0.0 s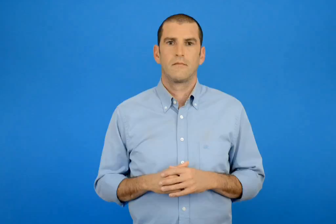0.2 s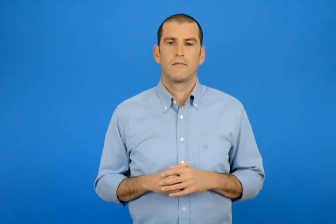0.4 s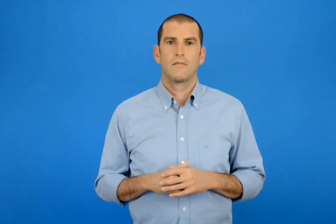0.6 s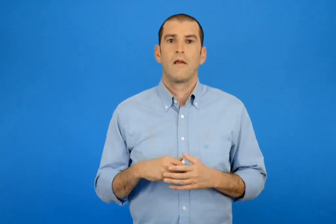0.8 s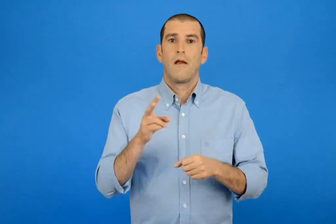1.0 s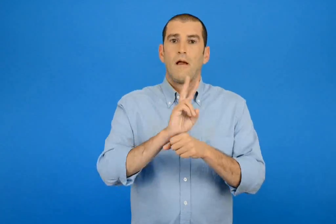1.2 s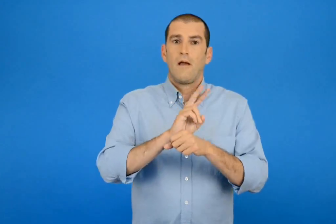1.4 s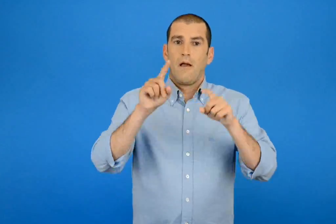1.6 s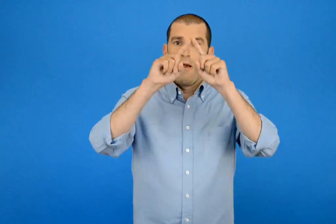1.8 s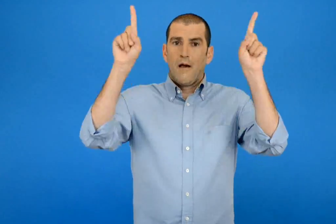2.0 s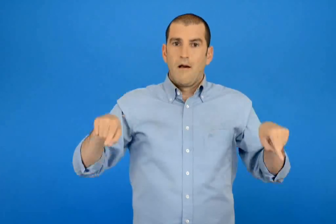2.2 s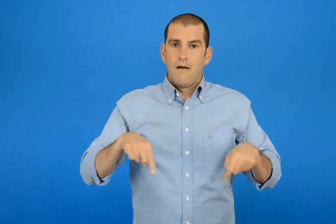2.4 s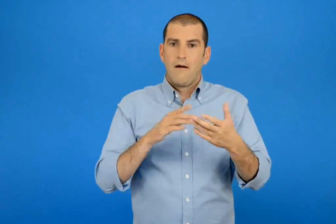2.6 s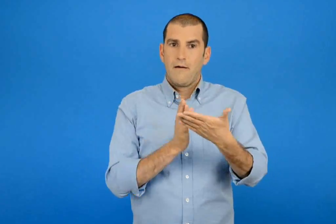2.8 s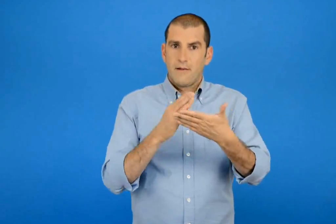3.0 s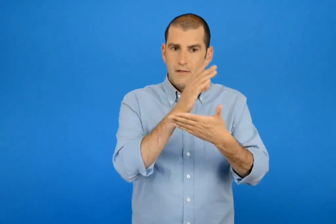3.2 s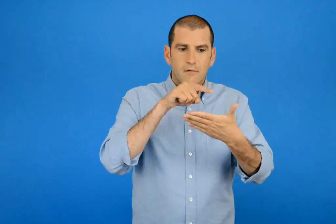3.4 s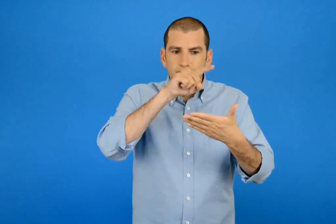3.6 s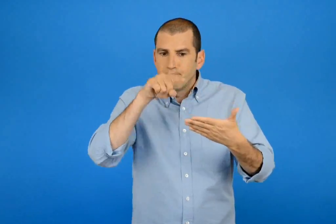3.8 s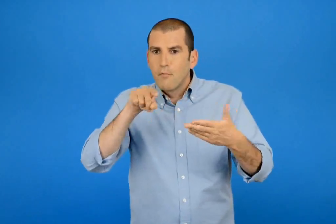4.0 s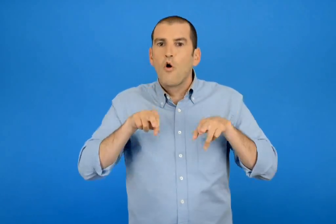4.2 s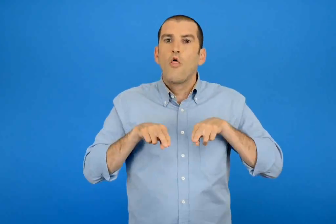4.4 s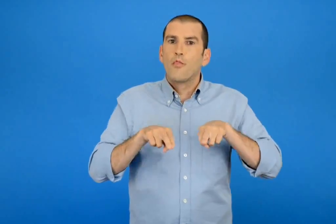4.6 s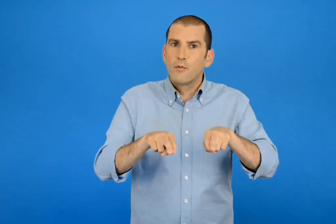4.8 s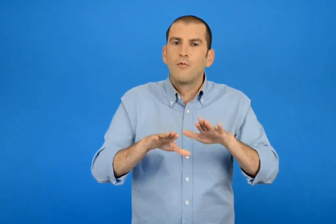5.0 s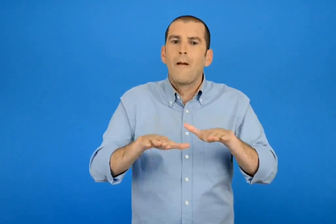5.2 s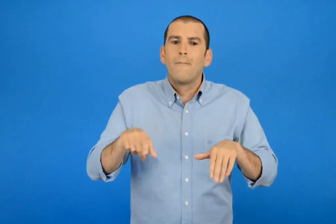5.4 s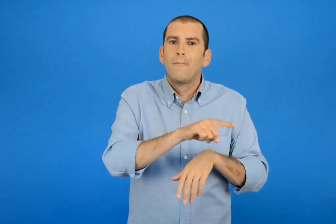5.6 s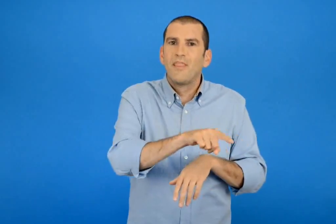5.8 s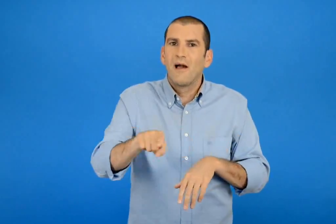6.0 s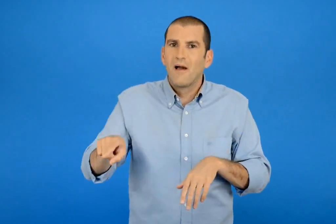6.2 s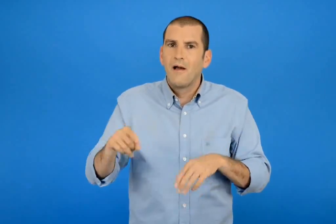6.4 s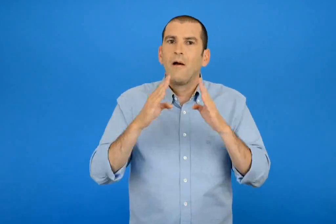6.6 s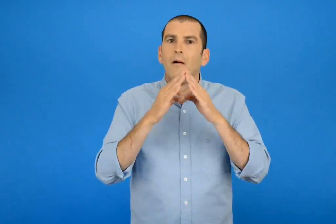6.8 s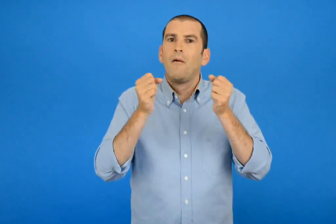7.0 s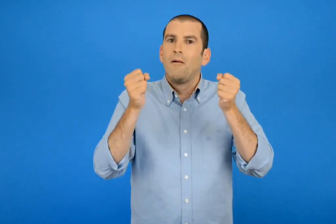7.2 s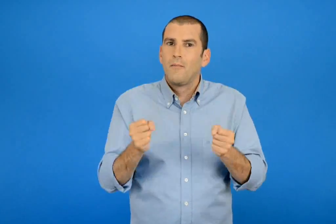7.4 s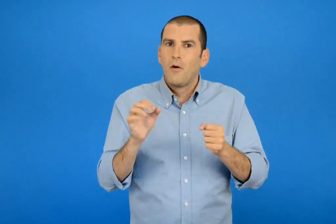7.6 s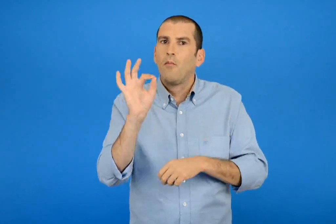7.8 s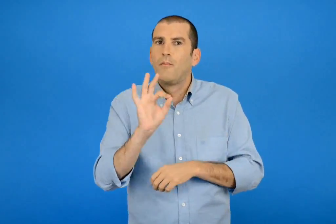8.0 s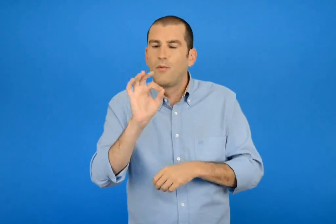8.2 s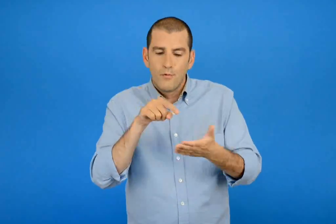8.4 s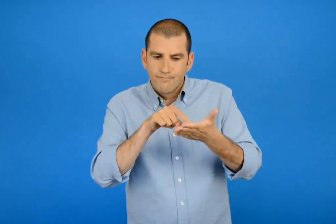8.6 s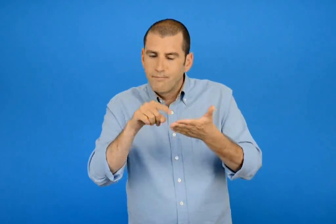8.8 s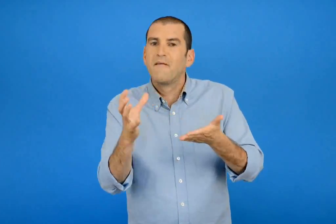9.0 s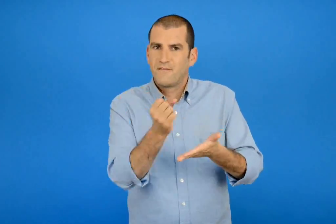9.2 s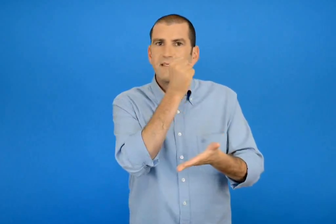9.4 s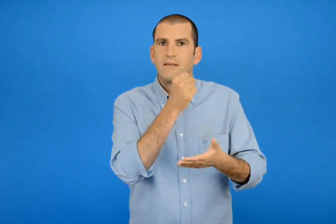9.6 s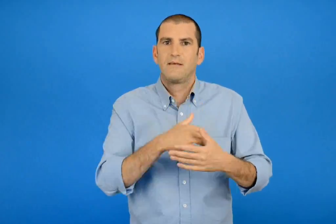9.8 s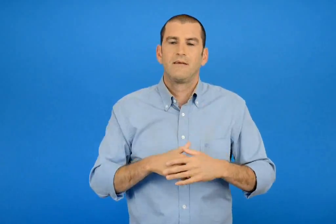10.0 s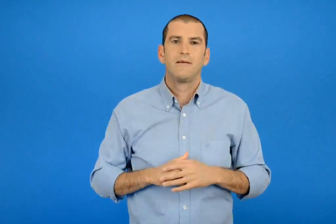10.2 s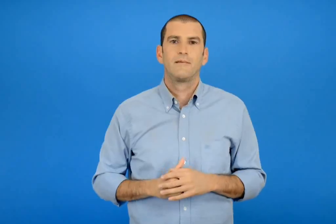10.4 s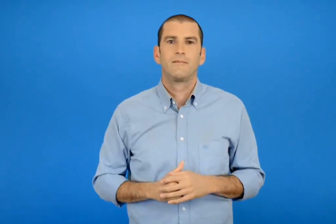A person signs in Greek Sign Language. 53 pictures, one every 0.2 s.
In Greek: βρες στον χάρτη τους δρόμους που μένουν τα παιδιά
